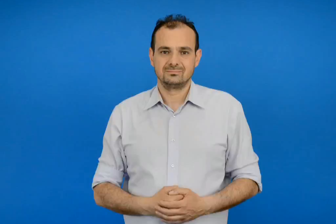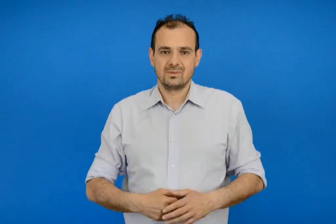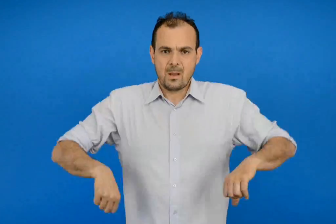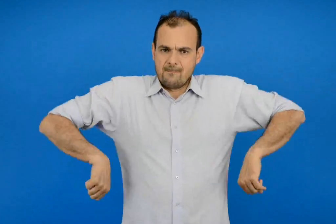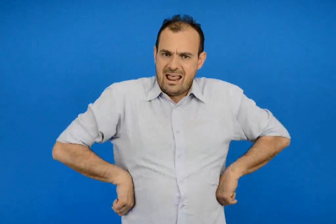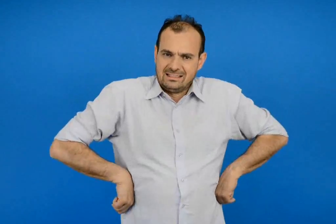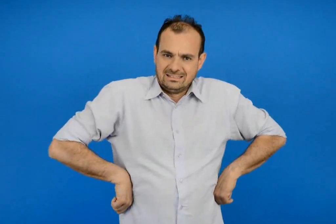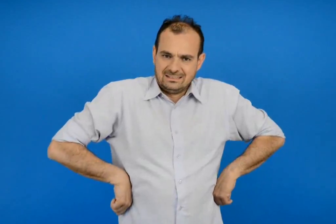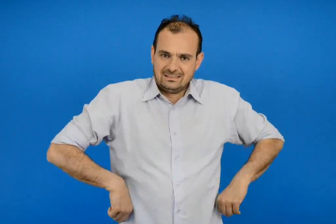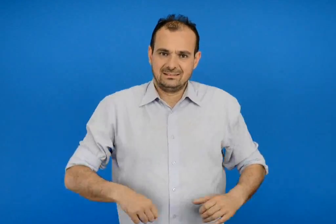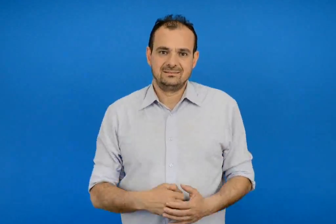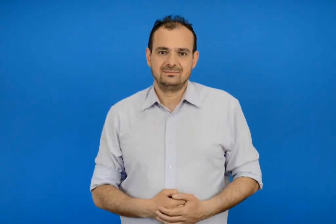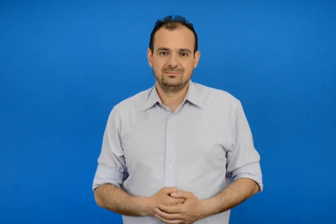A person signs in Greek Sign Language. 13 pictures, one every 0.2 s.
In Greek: ο μελέτης
